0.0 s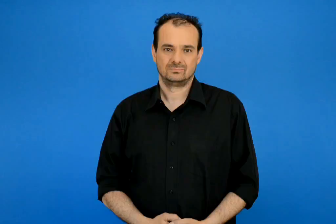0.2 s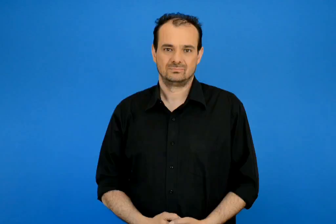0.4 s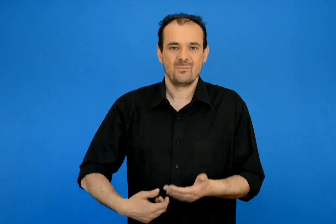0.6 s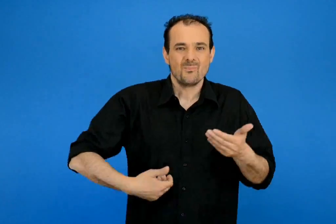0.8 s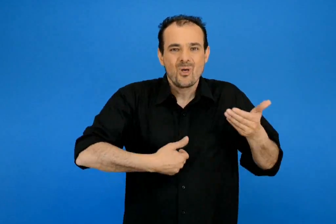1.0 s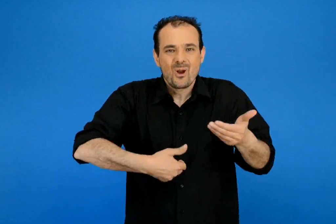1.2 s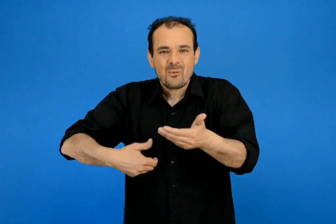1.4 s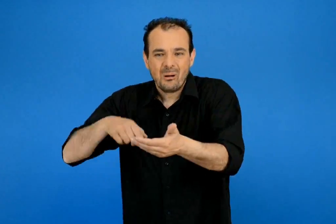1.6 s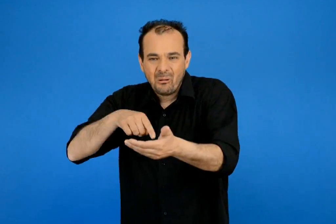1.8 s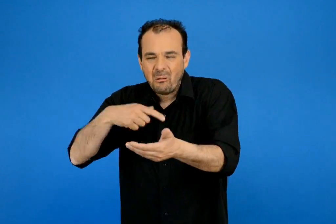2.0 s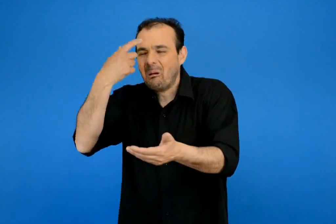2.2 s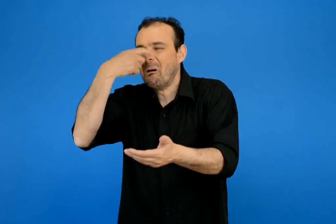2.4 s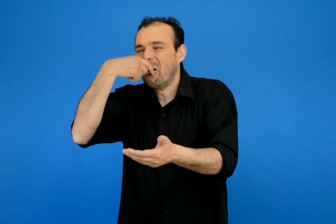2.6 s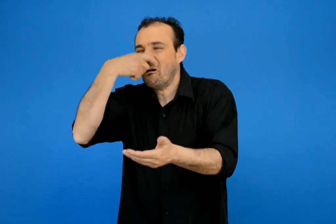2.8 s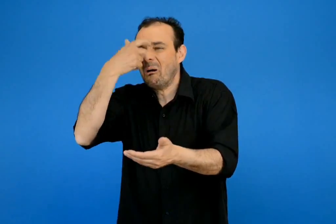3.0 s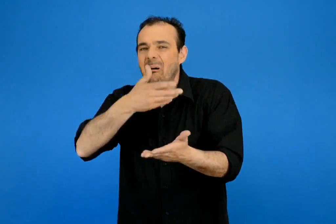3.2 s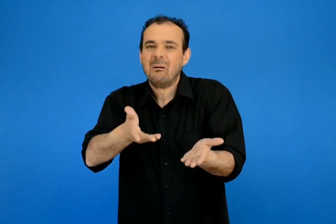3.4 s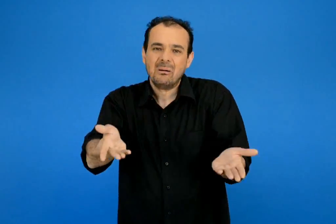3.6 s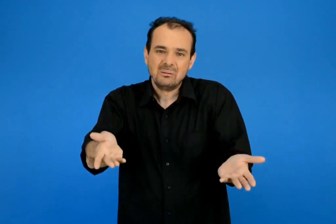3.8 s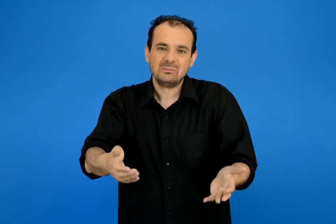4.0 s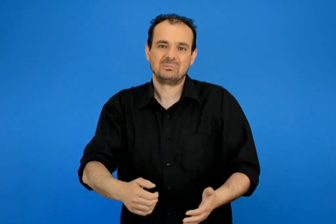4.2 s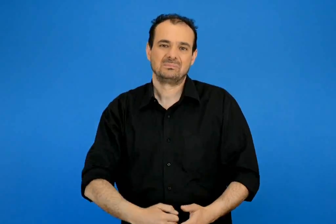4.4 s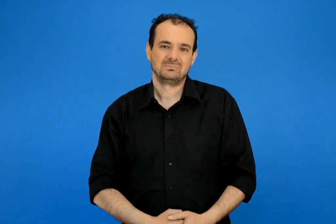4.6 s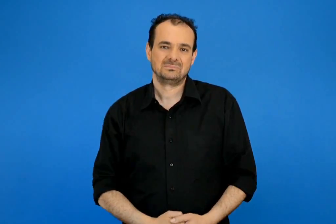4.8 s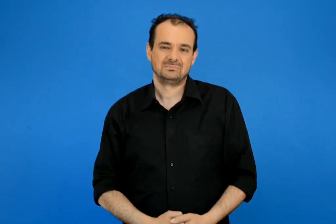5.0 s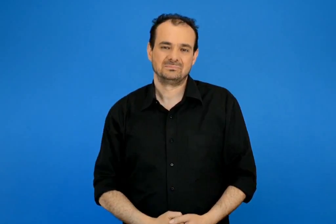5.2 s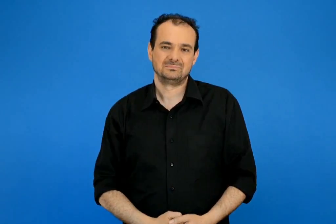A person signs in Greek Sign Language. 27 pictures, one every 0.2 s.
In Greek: τα μωρά κλαίνε κι αυτά
